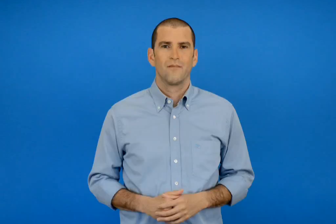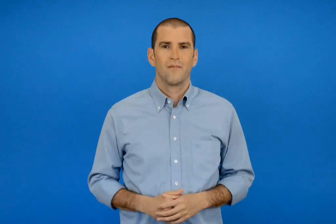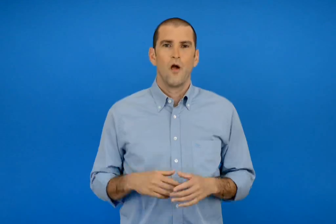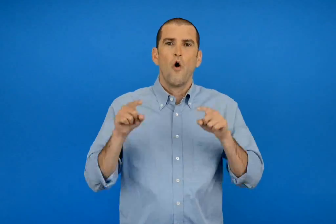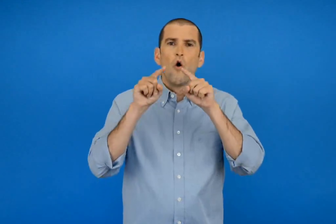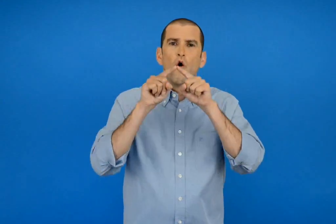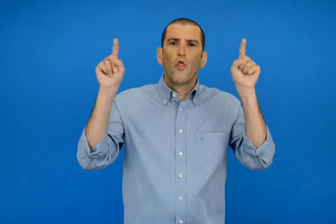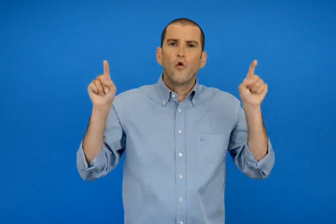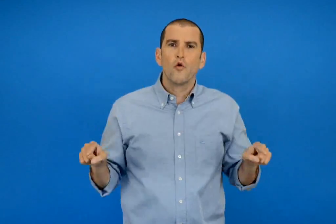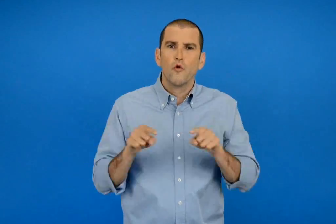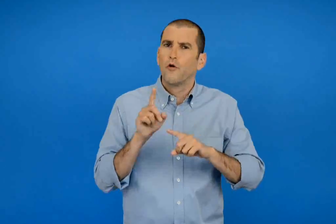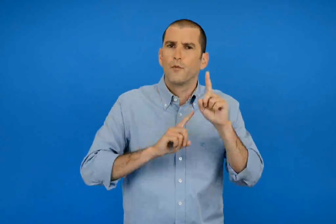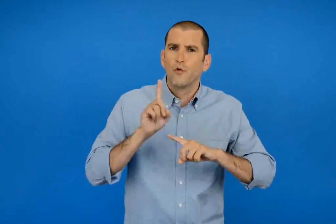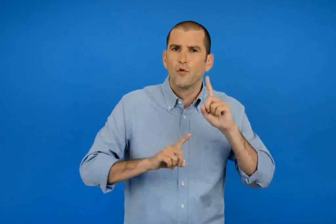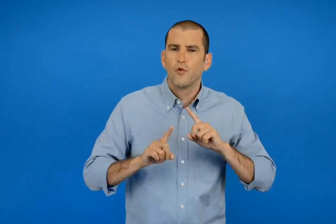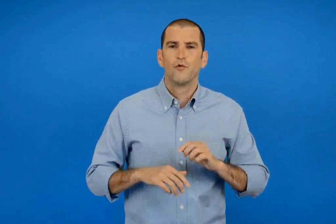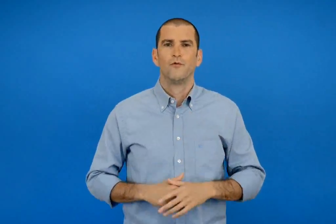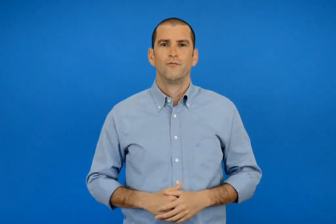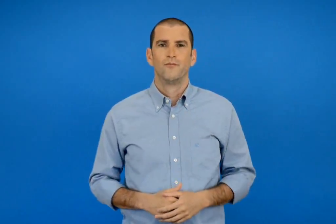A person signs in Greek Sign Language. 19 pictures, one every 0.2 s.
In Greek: ποιό ορθογώνιο είναι
